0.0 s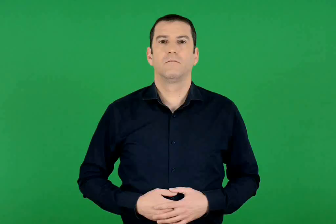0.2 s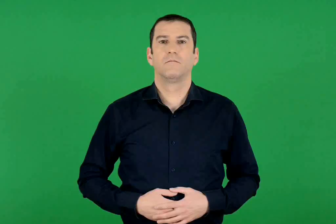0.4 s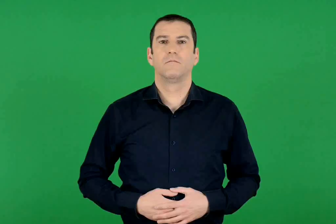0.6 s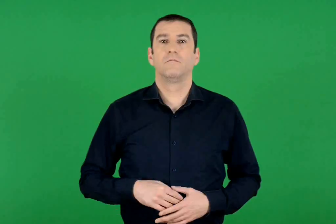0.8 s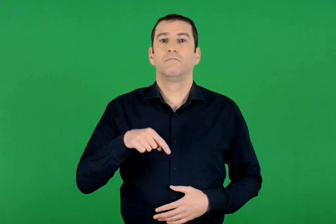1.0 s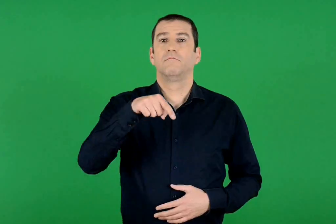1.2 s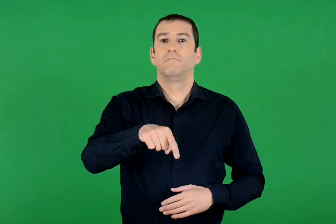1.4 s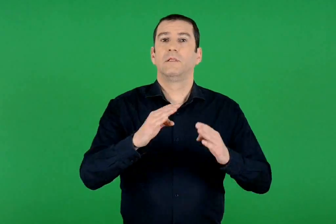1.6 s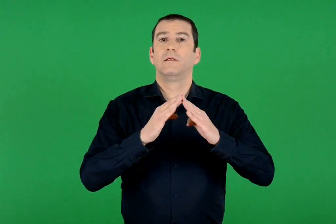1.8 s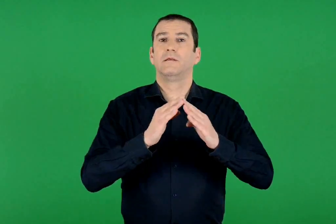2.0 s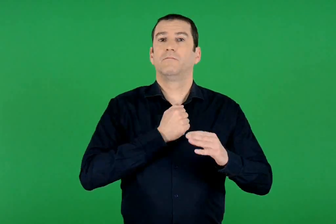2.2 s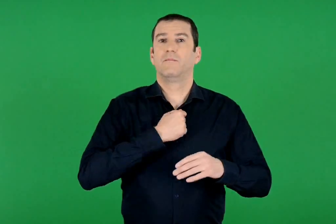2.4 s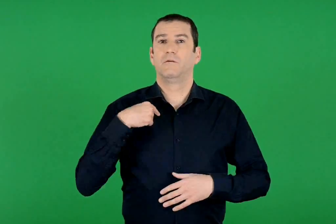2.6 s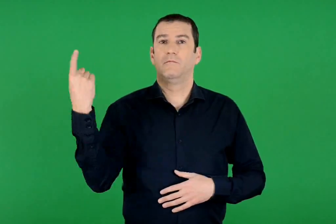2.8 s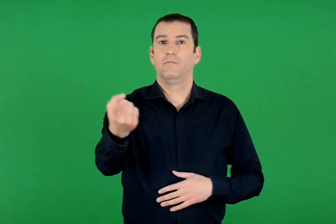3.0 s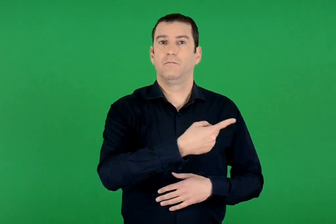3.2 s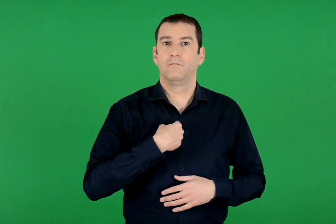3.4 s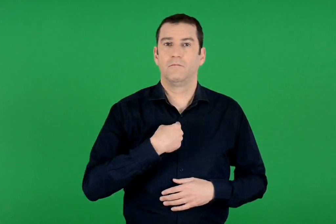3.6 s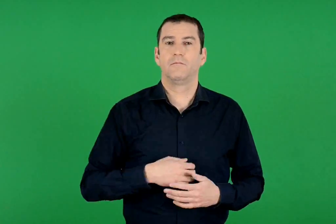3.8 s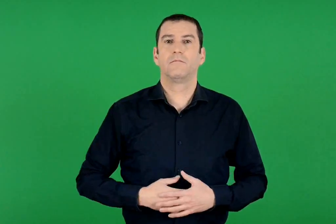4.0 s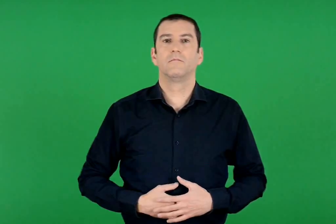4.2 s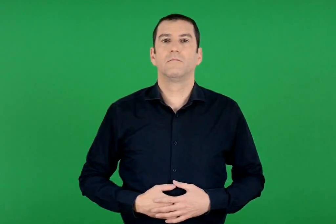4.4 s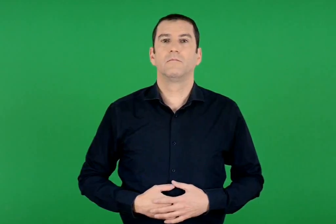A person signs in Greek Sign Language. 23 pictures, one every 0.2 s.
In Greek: στο σπίτι μας
